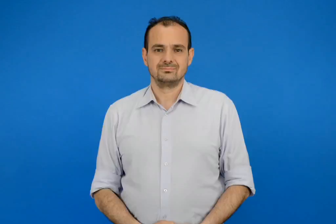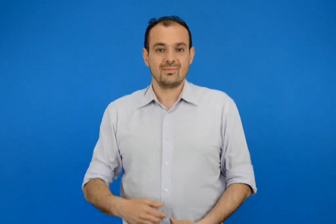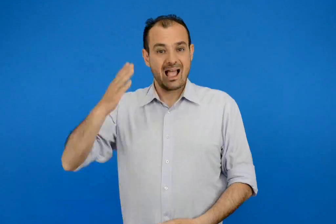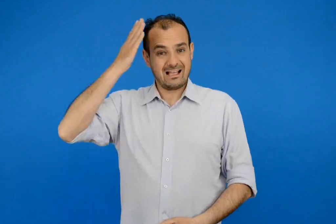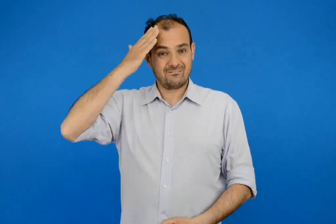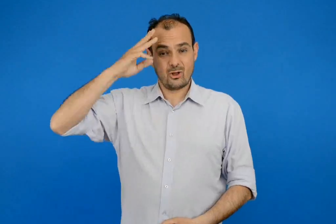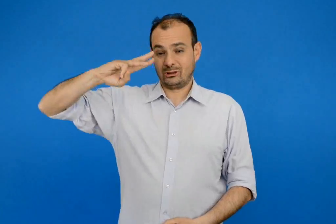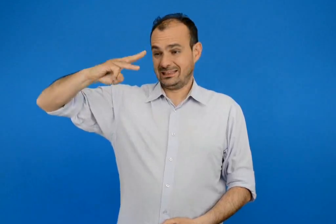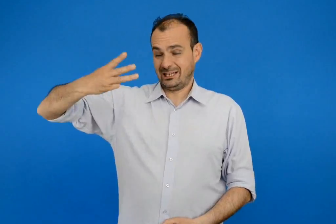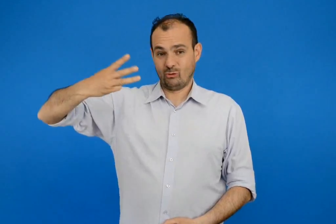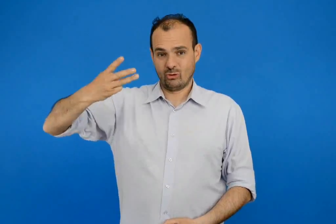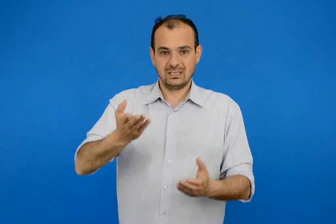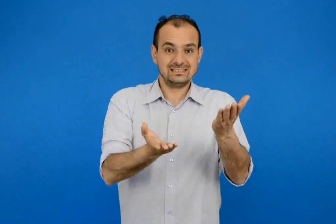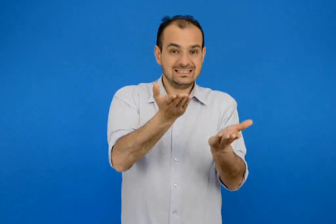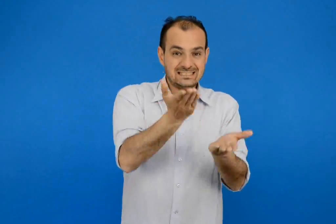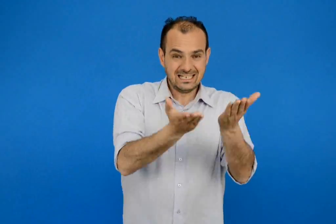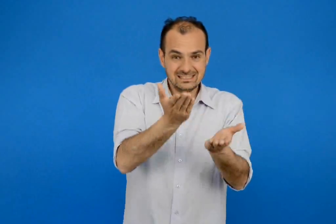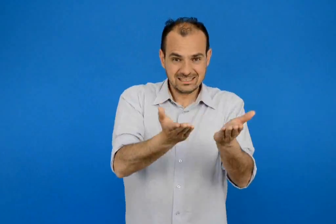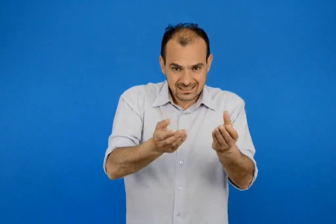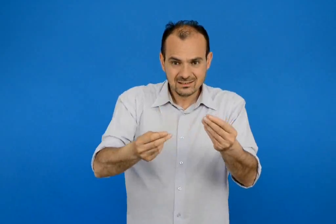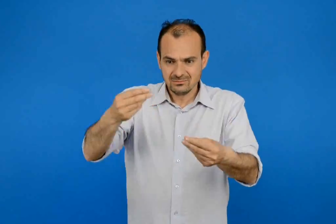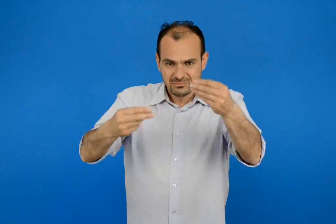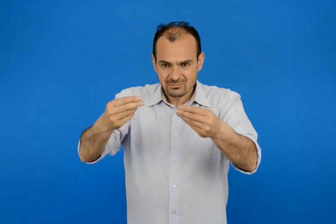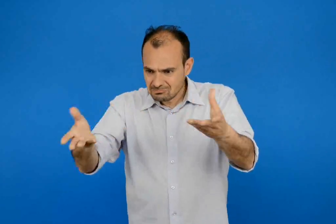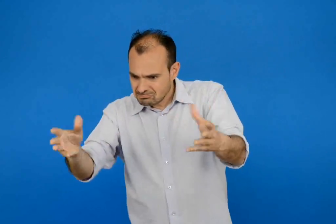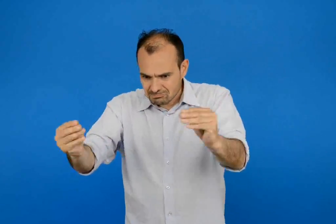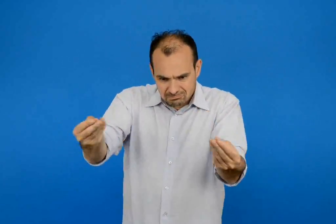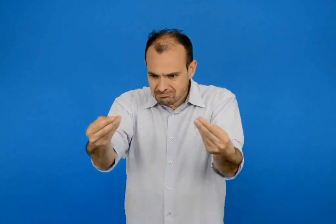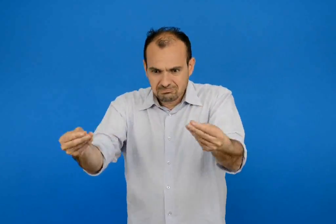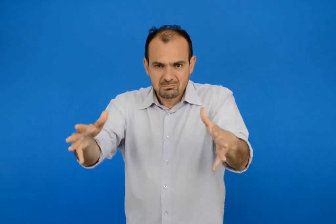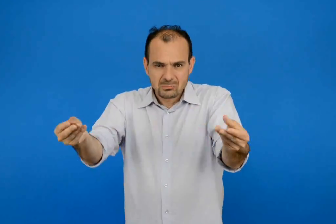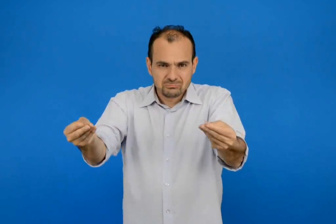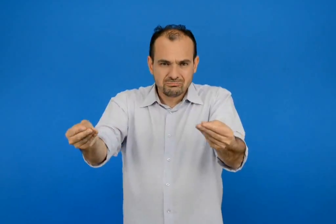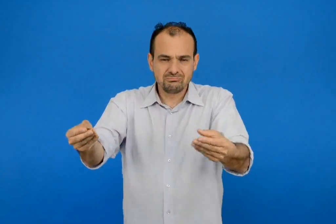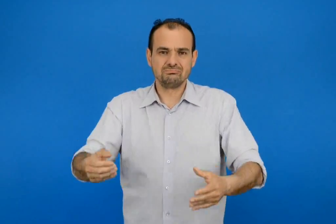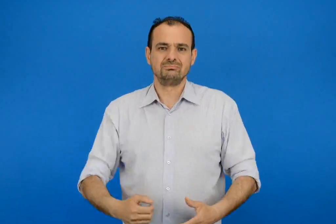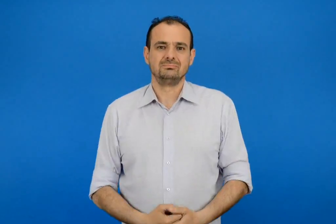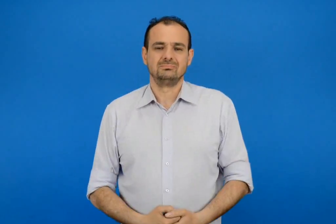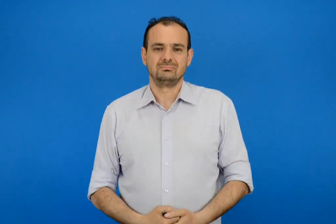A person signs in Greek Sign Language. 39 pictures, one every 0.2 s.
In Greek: κεφάλαιο 3ο σύγκριση και εκτίμηση ποσοτήτων
